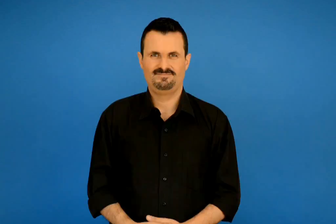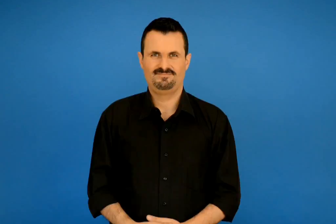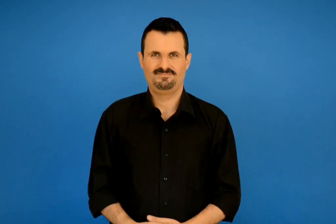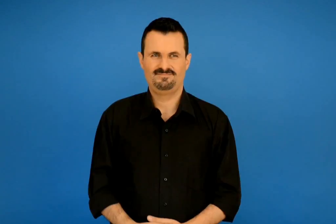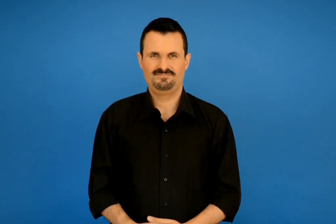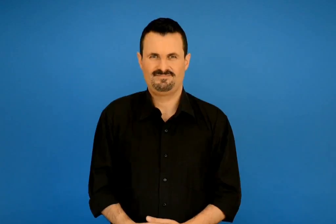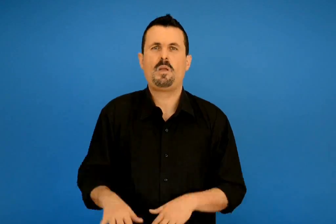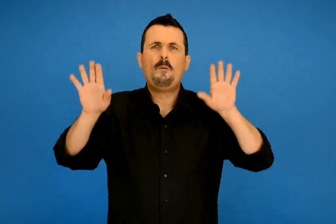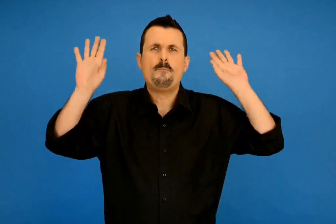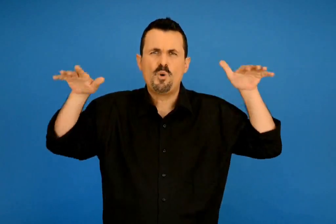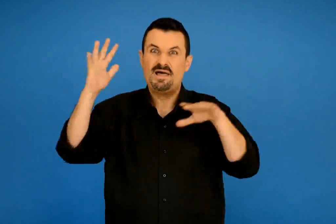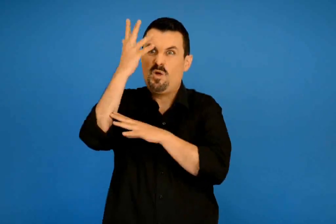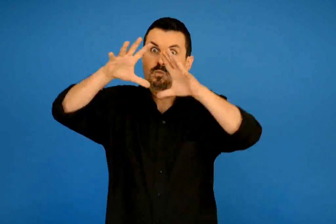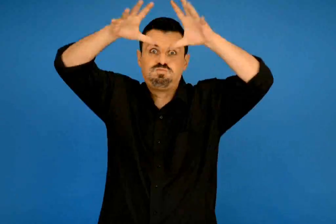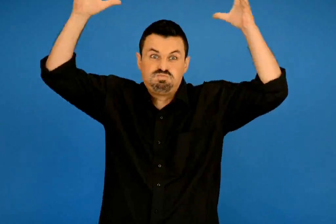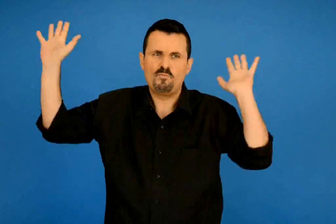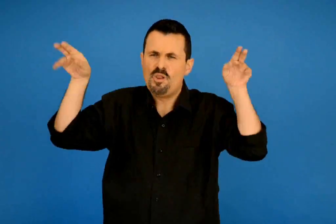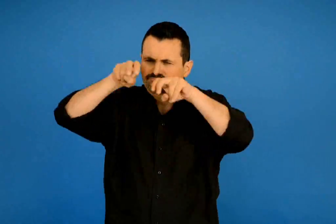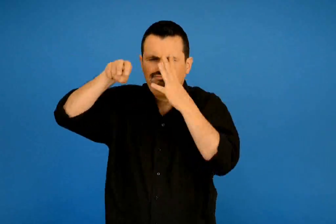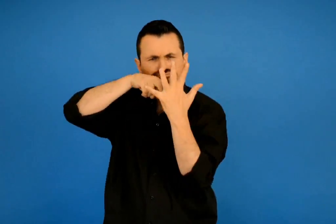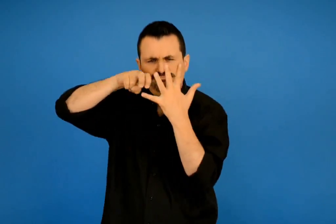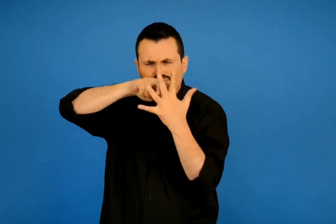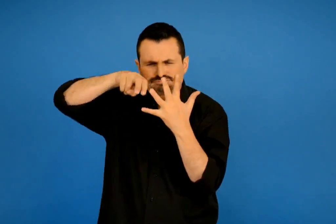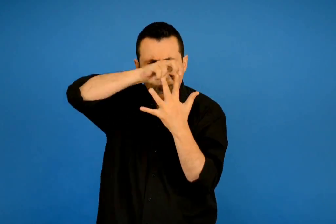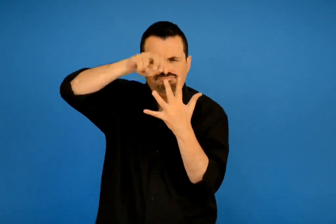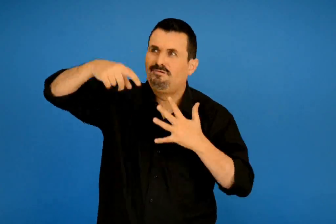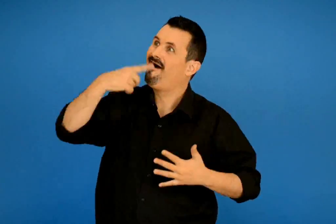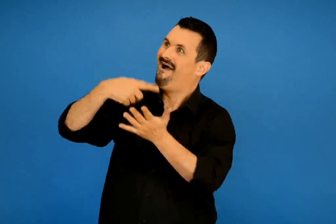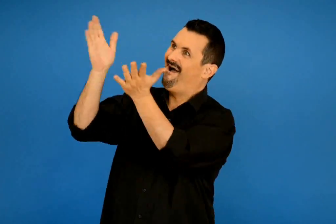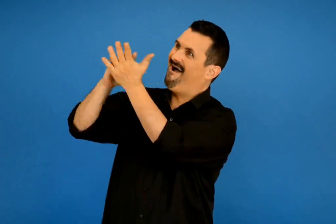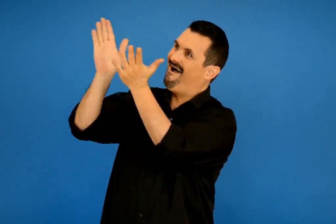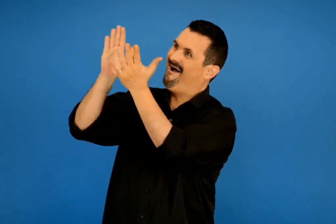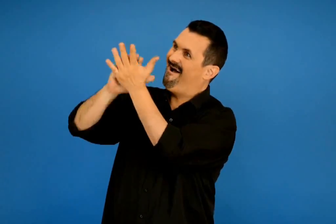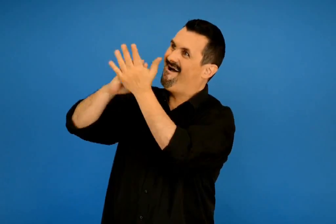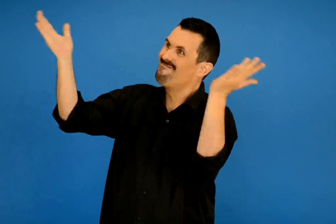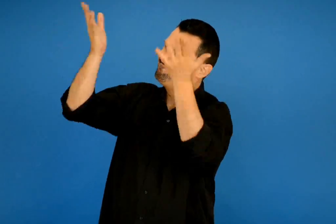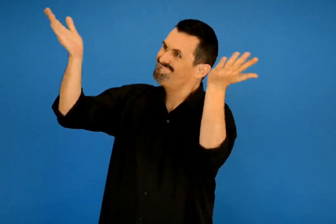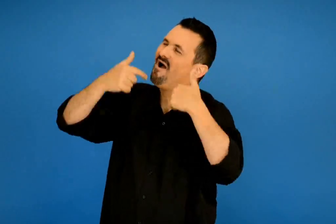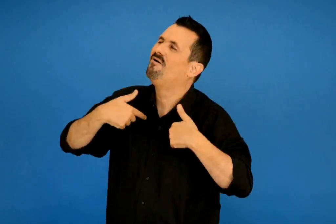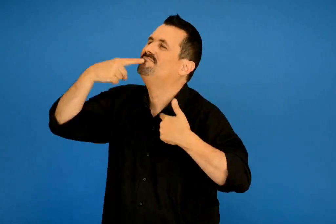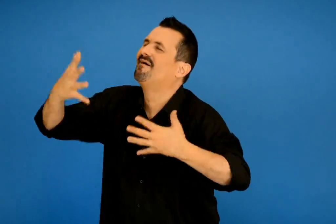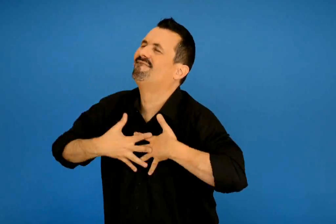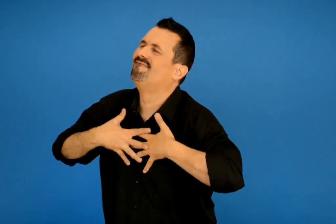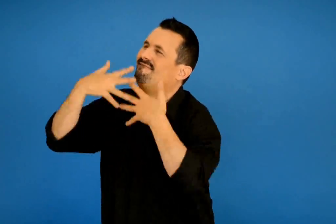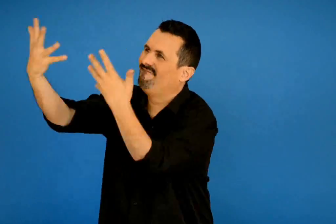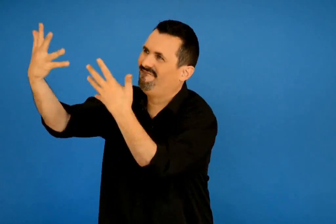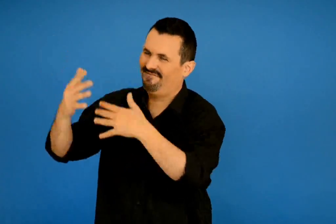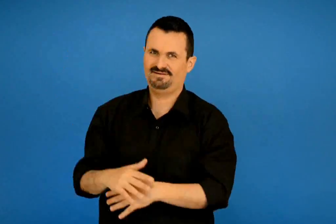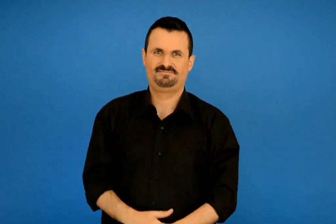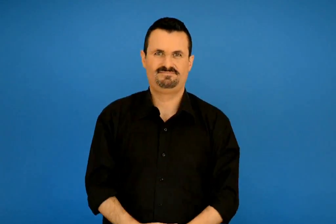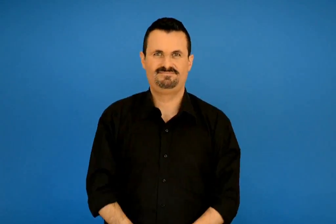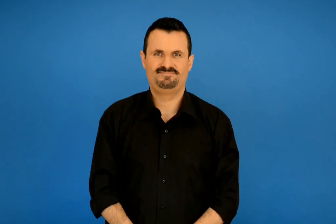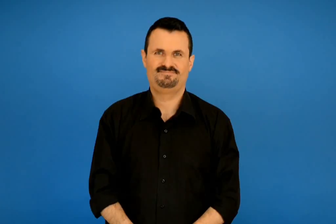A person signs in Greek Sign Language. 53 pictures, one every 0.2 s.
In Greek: να παινεύω τα πουλιά του να του λέω σε αγαπώ
